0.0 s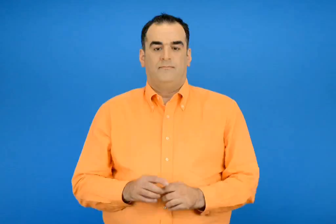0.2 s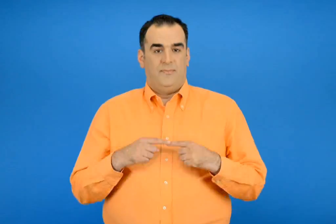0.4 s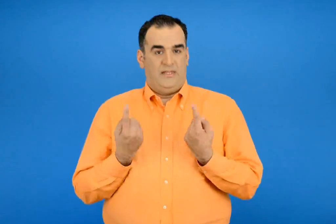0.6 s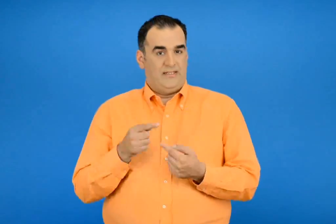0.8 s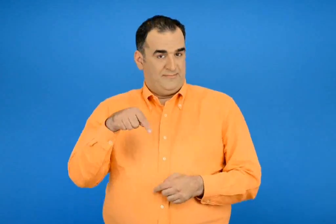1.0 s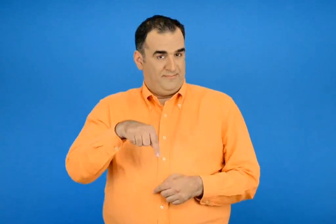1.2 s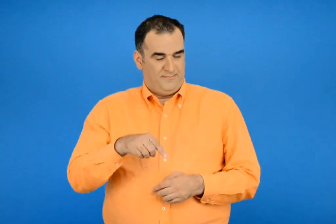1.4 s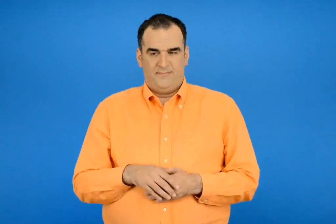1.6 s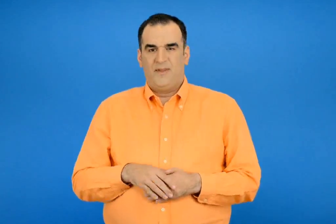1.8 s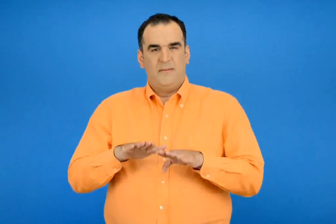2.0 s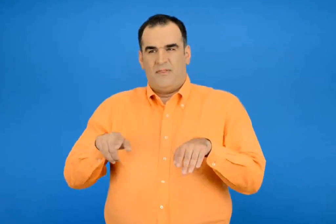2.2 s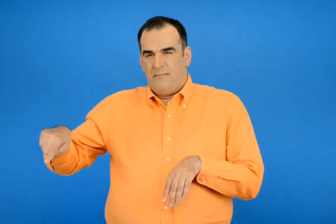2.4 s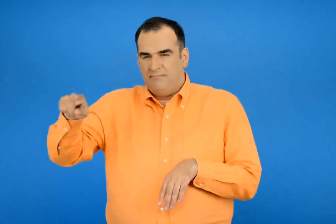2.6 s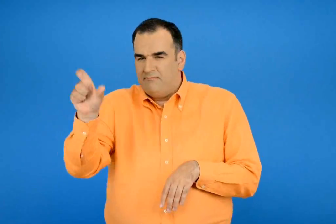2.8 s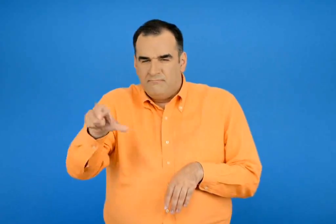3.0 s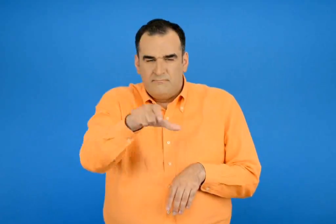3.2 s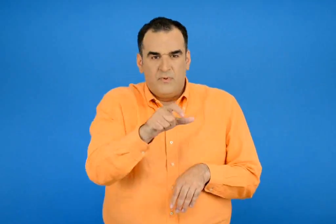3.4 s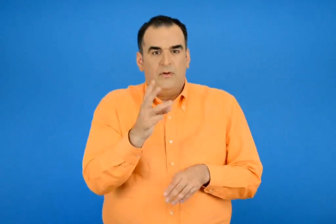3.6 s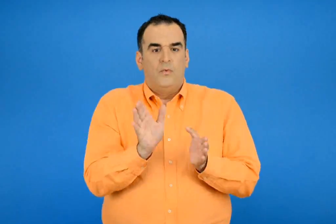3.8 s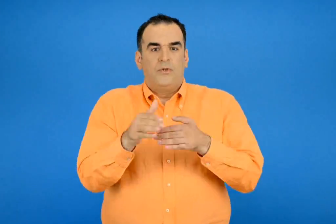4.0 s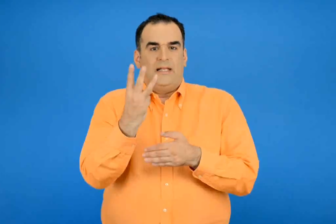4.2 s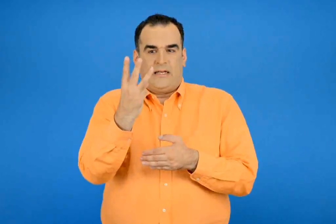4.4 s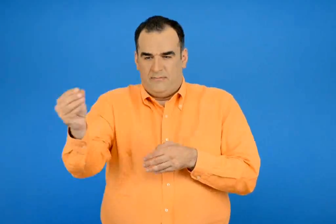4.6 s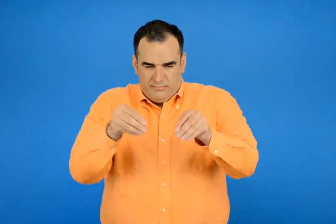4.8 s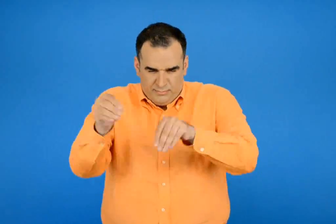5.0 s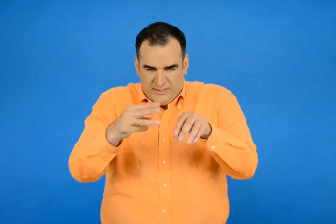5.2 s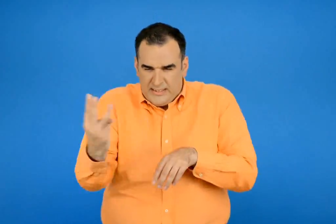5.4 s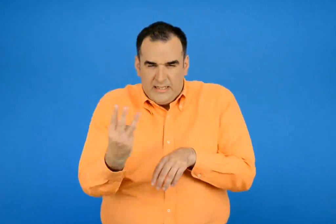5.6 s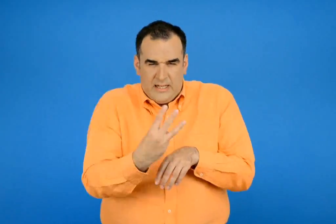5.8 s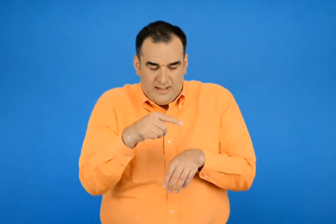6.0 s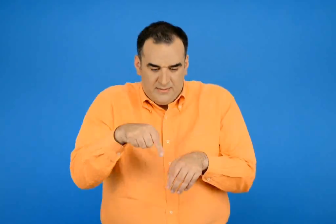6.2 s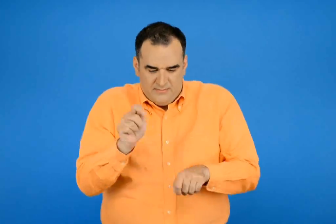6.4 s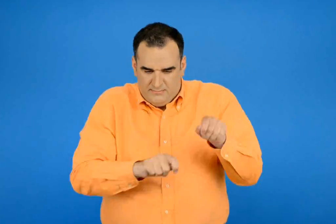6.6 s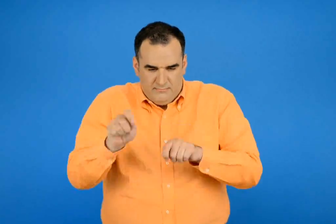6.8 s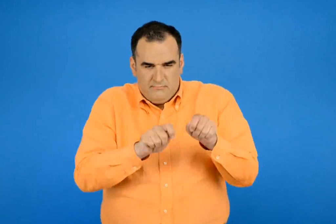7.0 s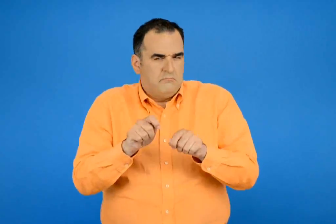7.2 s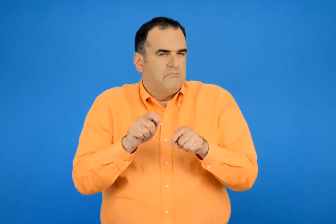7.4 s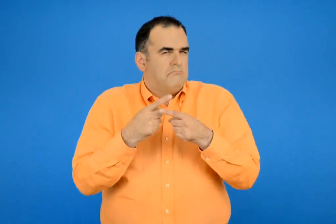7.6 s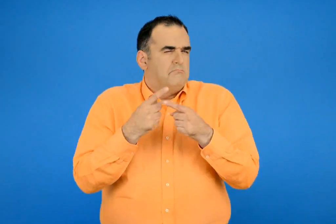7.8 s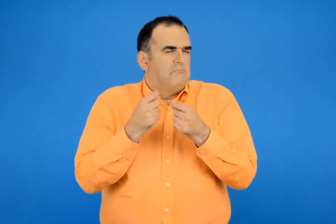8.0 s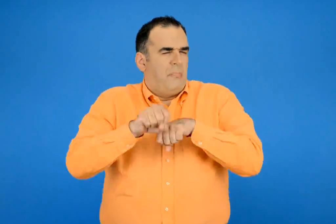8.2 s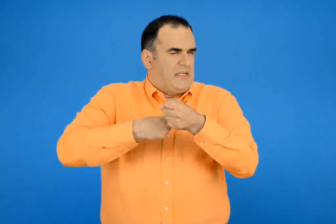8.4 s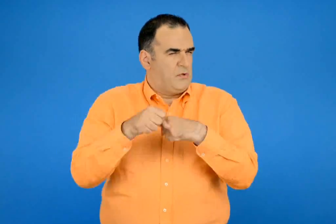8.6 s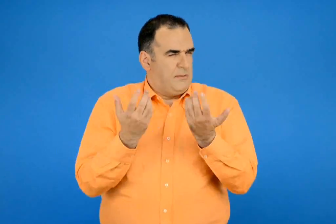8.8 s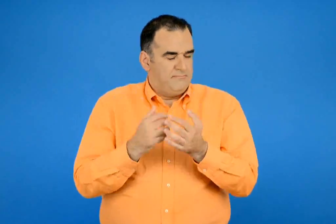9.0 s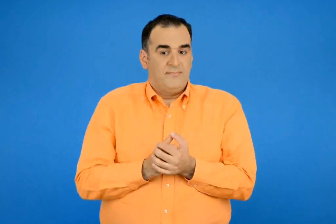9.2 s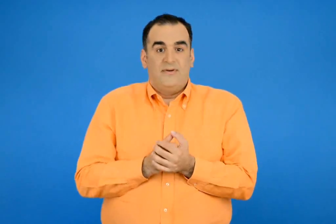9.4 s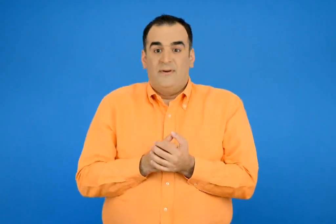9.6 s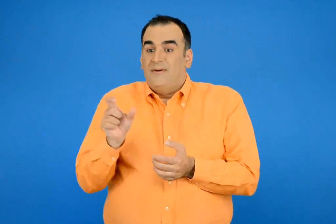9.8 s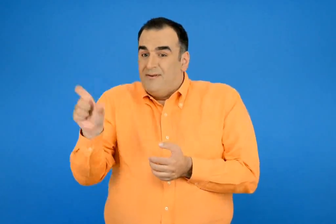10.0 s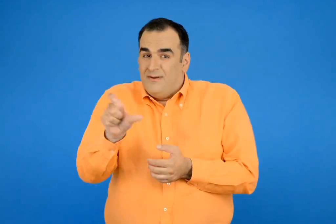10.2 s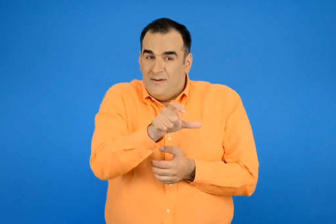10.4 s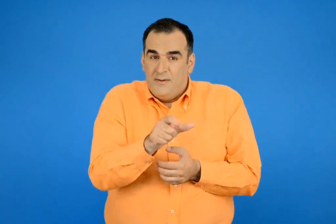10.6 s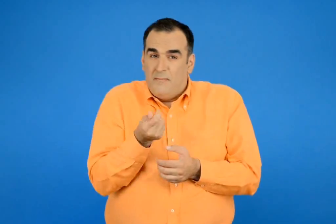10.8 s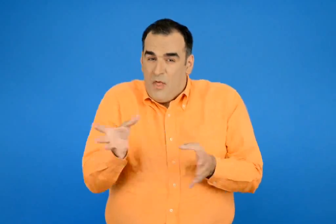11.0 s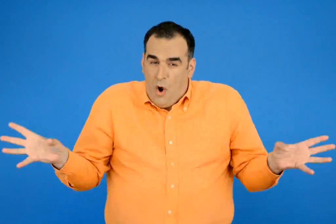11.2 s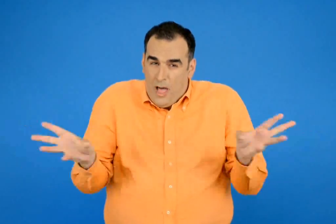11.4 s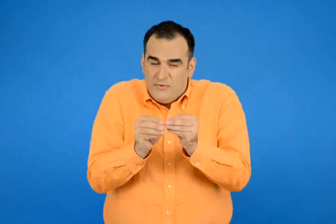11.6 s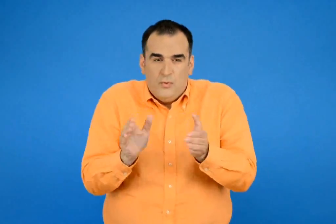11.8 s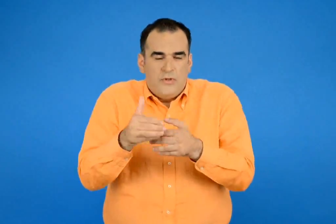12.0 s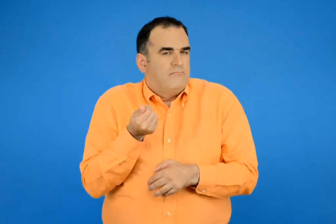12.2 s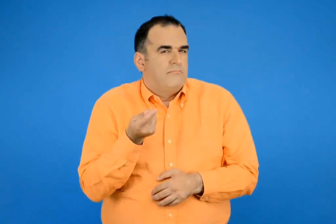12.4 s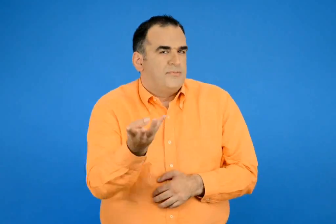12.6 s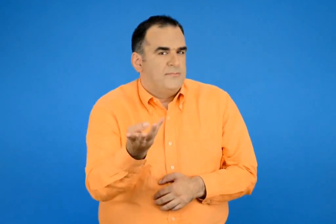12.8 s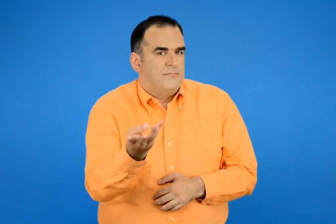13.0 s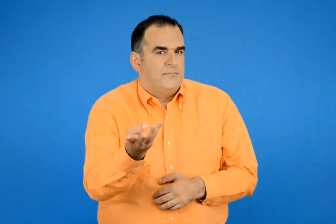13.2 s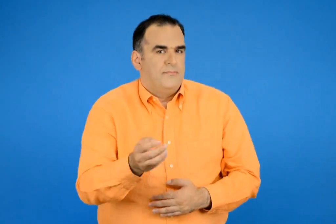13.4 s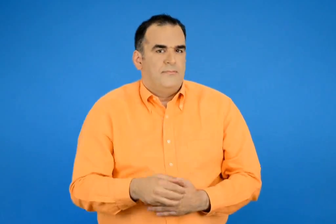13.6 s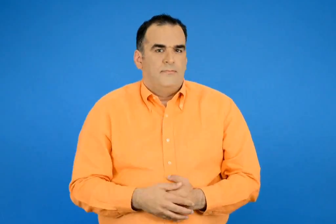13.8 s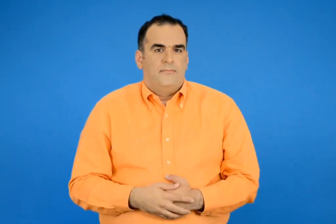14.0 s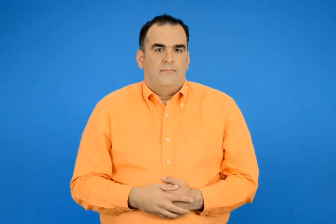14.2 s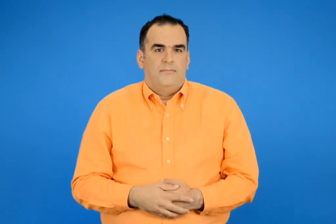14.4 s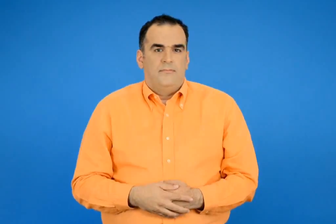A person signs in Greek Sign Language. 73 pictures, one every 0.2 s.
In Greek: στην τάξη τα παιδιά φέρνουν κουτιά για να φτιάξουν κατασκευές το καθένα φέρνει από 3 κουτιά ποσά κουτιά μάζεψαν συνολικά τα παιδιά ;
